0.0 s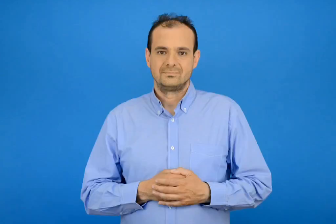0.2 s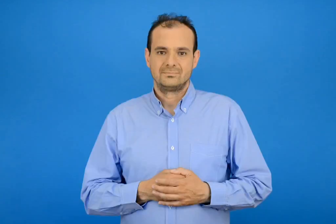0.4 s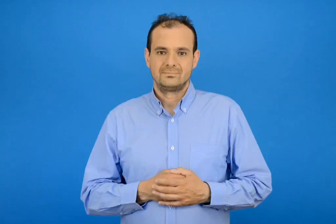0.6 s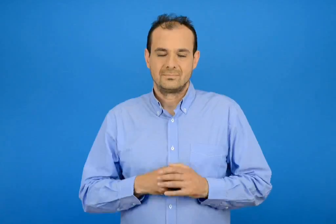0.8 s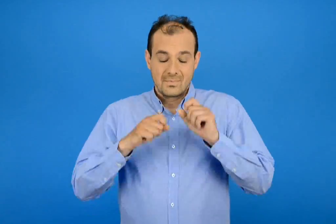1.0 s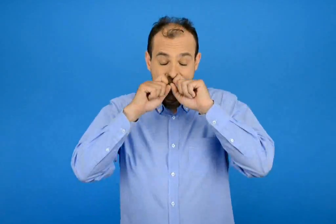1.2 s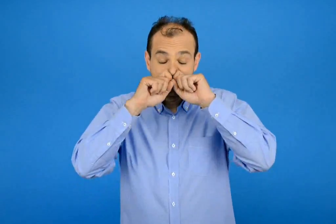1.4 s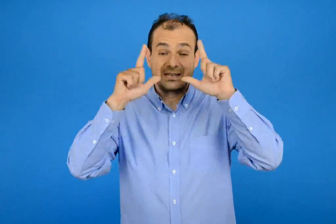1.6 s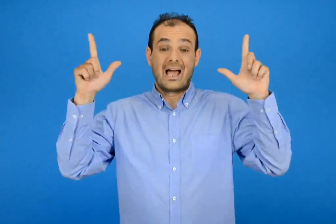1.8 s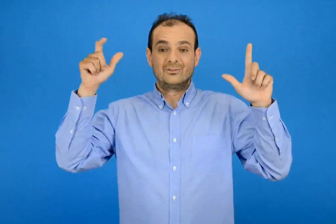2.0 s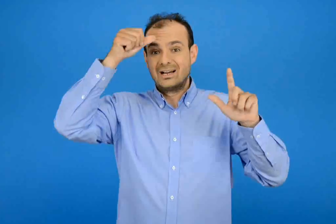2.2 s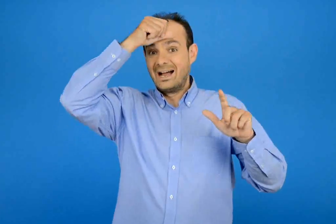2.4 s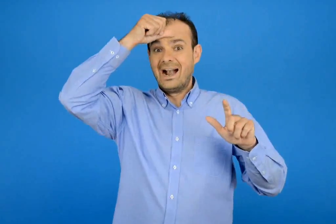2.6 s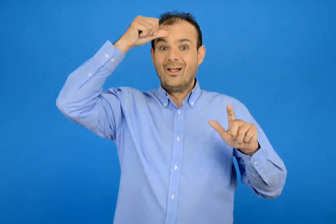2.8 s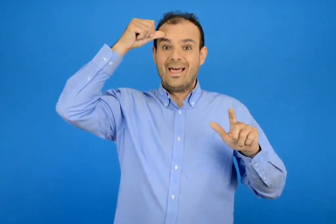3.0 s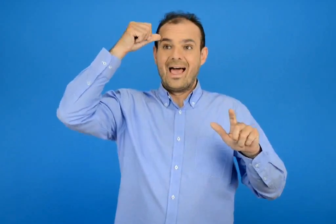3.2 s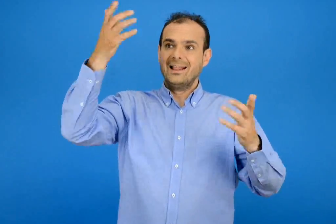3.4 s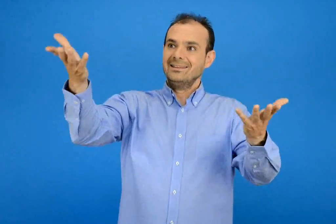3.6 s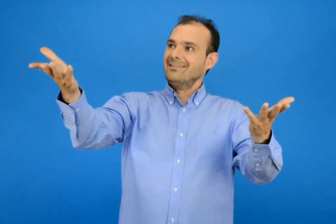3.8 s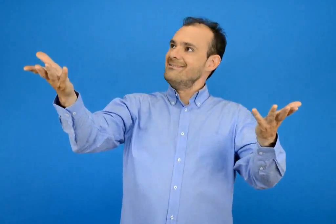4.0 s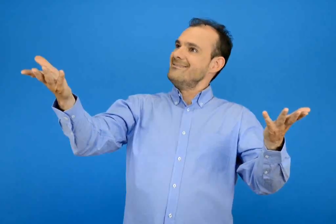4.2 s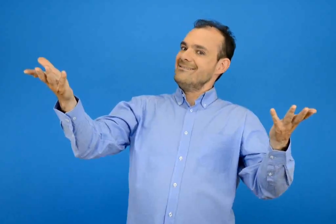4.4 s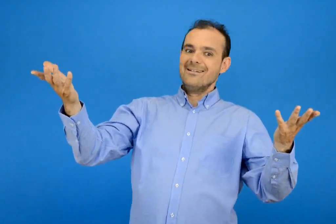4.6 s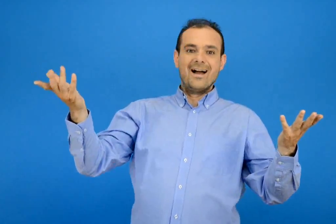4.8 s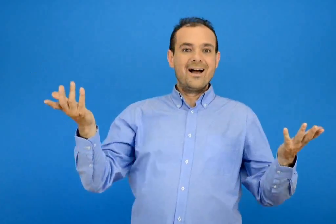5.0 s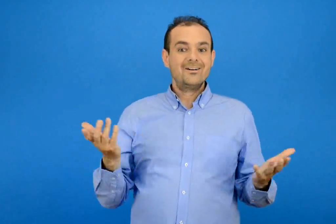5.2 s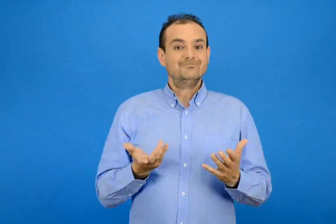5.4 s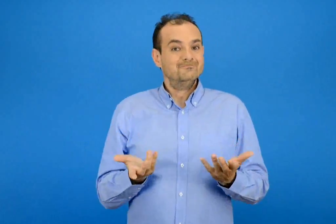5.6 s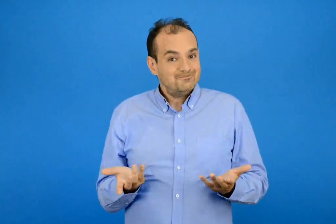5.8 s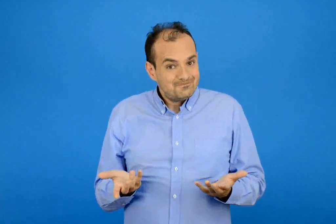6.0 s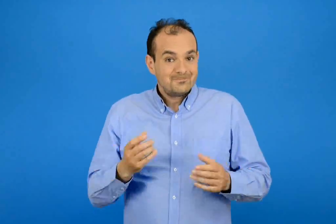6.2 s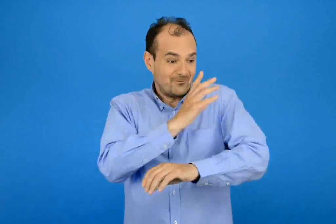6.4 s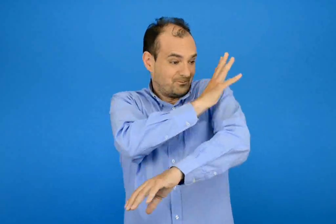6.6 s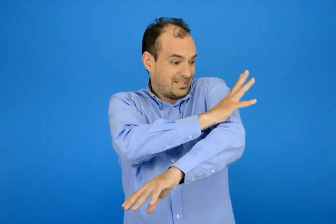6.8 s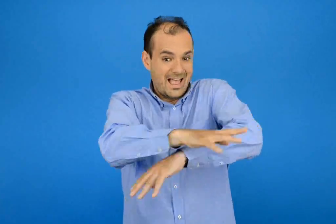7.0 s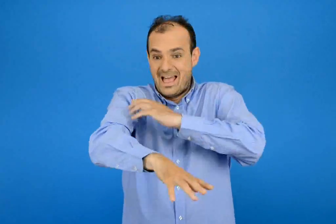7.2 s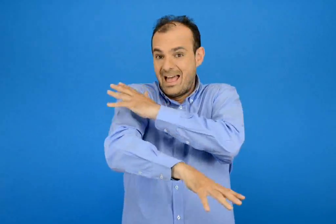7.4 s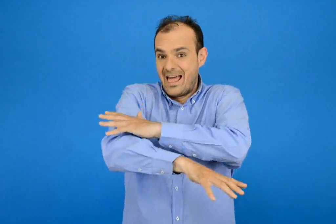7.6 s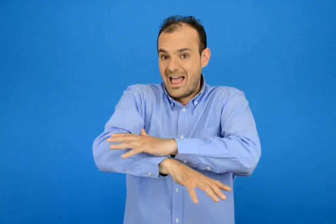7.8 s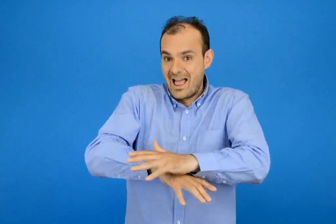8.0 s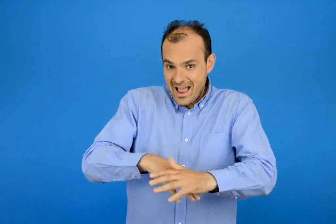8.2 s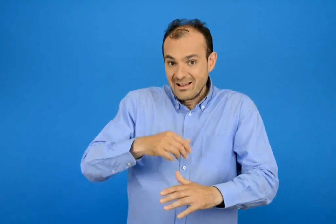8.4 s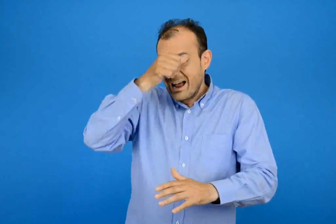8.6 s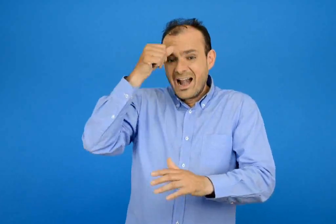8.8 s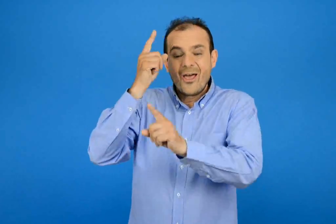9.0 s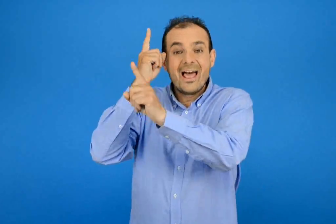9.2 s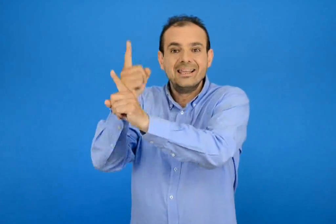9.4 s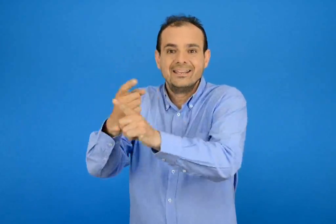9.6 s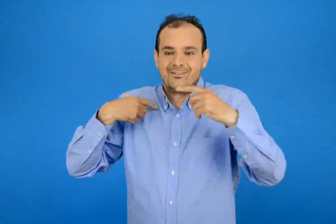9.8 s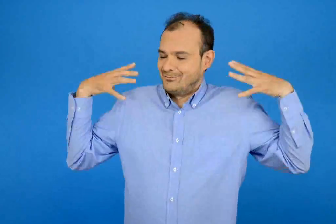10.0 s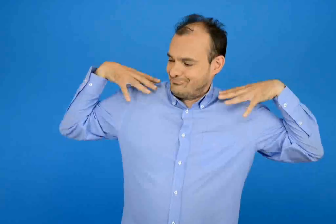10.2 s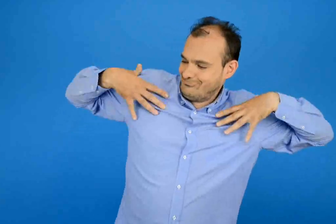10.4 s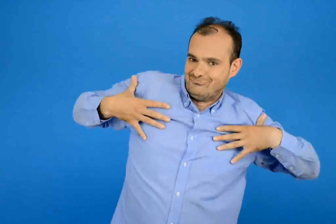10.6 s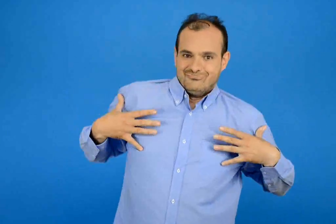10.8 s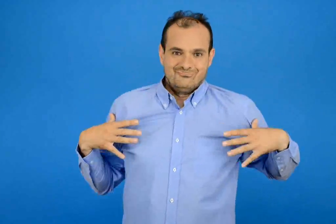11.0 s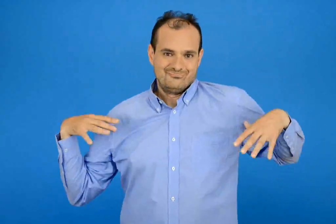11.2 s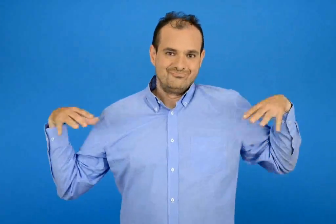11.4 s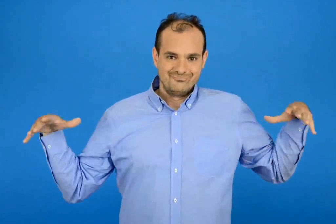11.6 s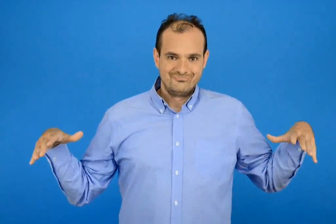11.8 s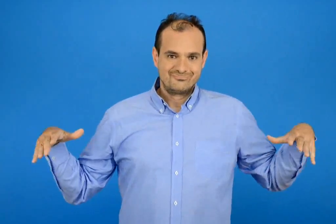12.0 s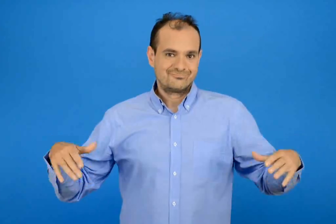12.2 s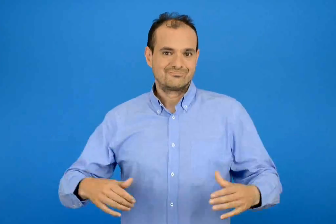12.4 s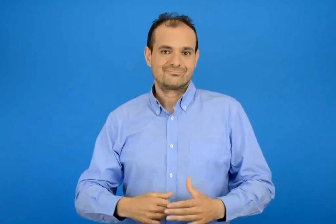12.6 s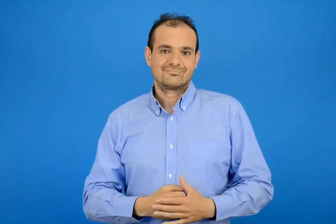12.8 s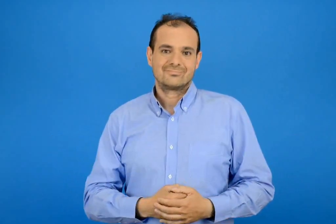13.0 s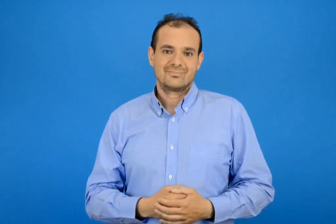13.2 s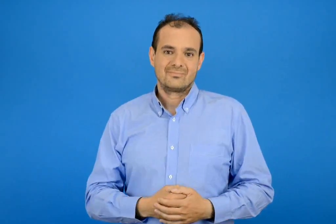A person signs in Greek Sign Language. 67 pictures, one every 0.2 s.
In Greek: επιτέλους ήρθε το καλοκαίρι θα φορέσω τα καλοκαιρινά μου φτερά
